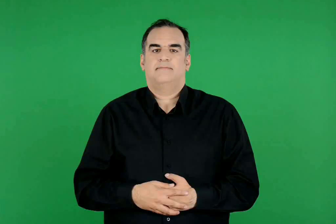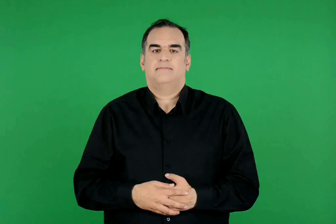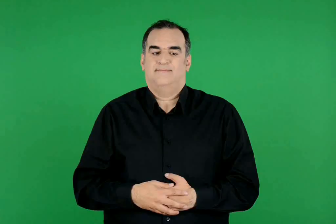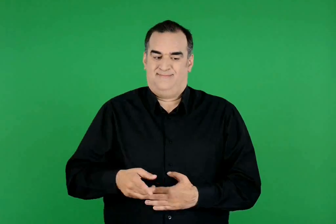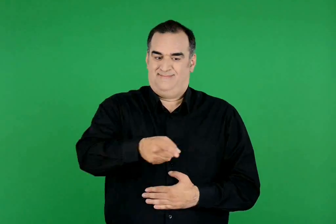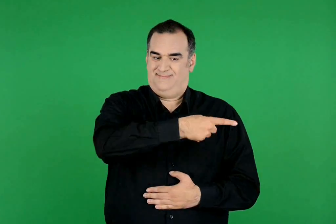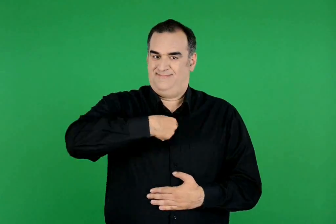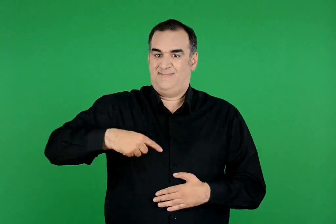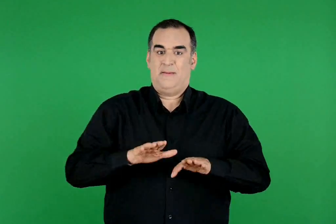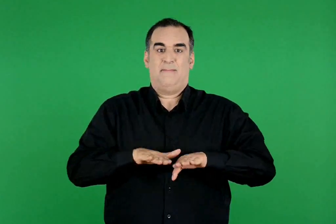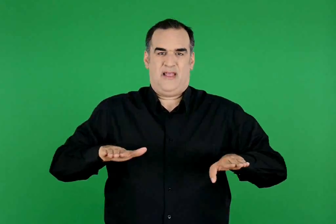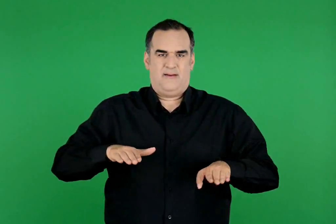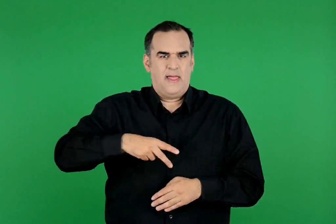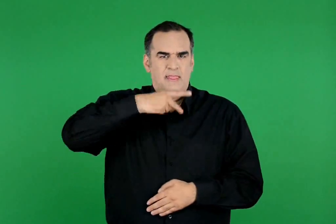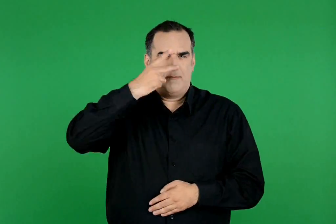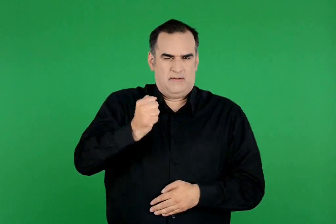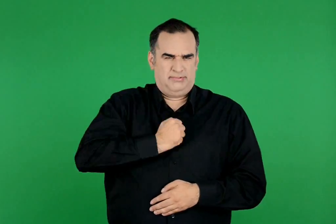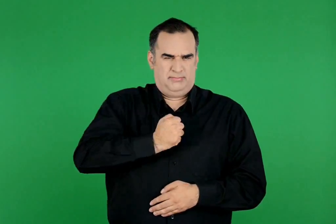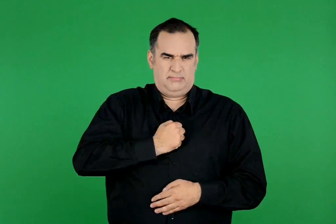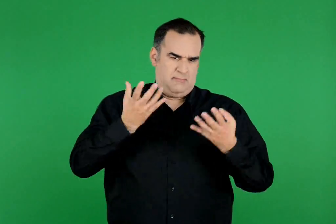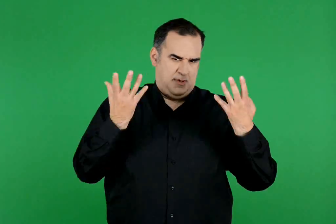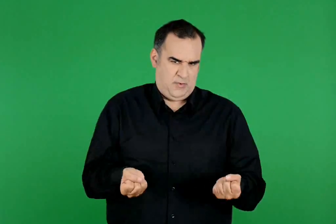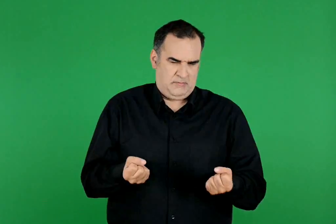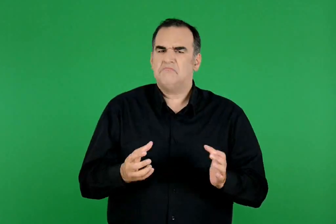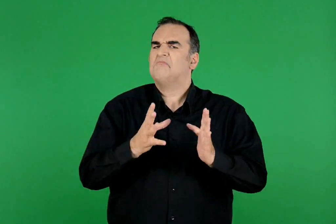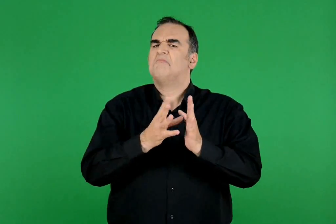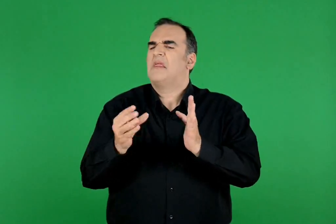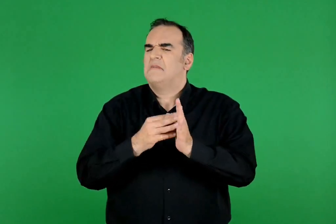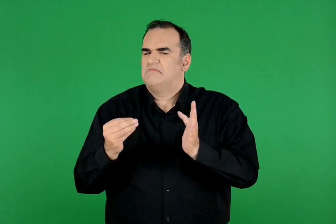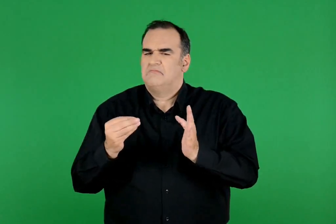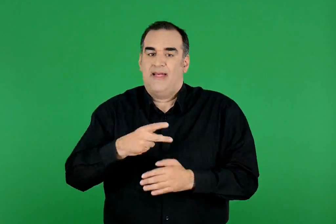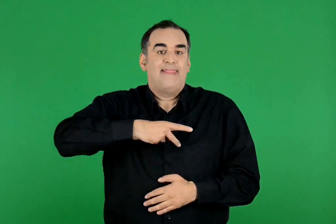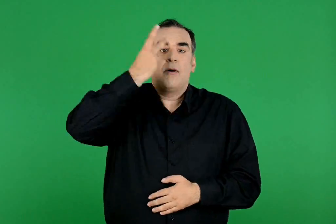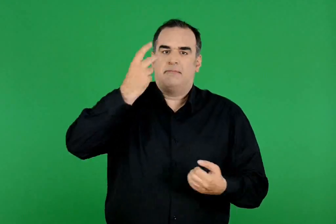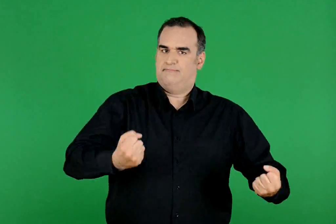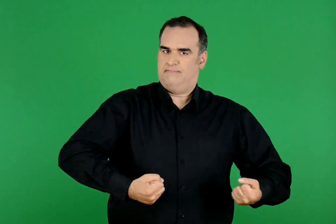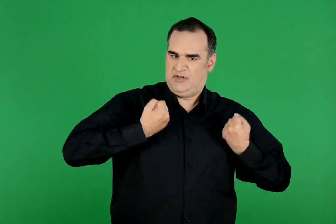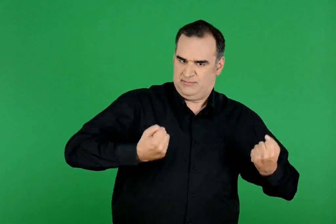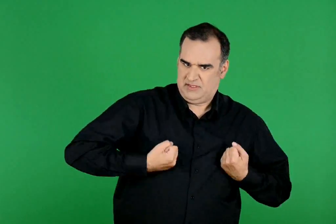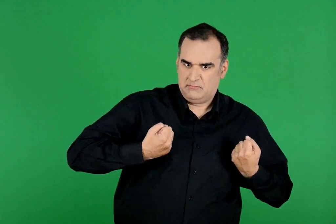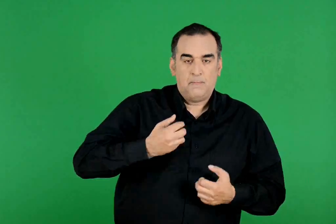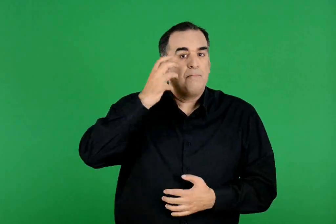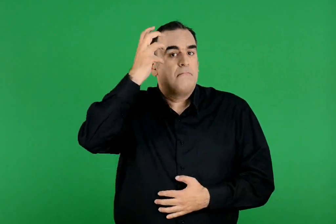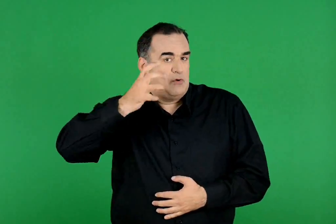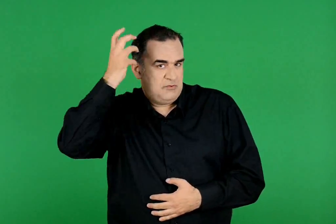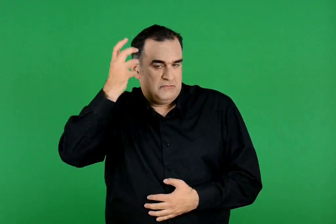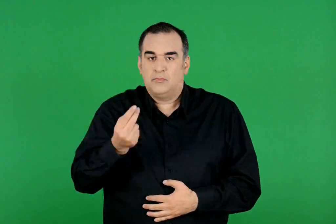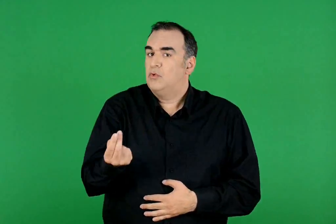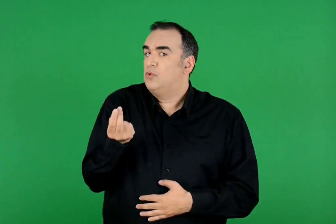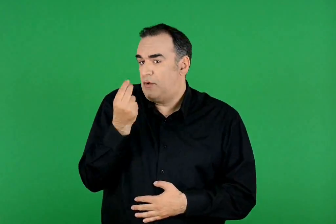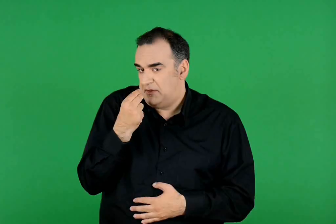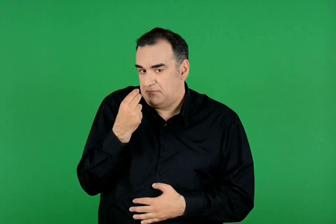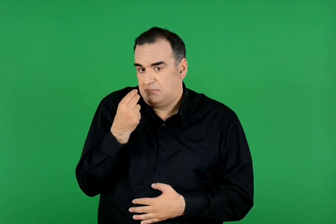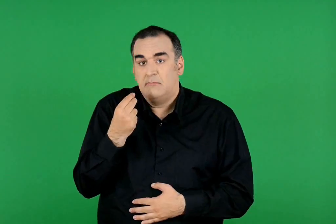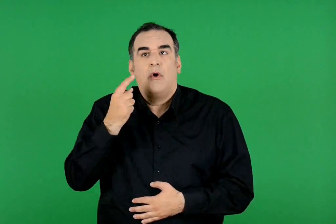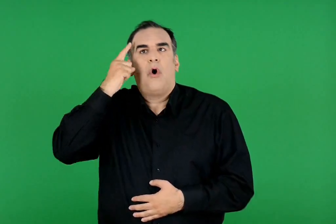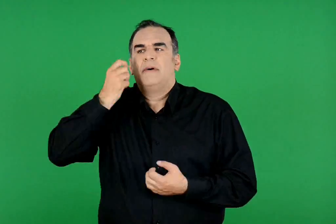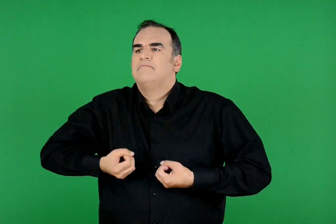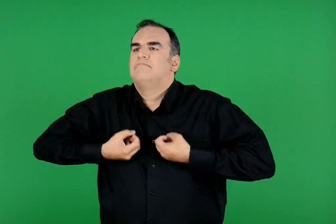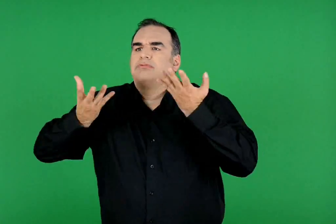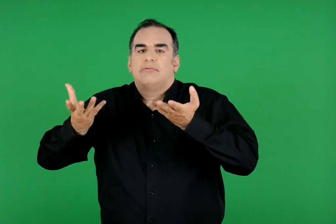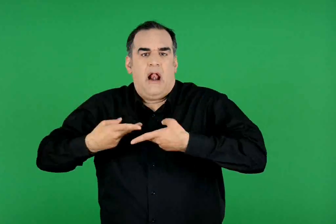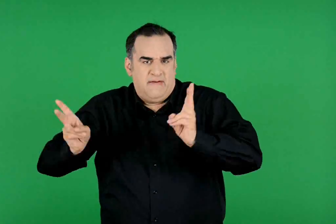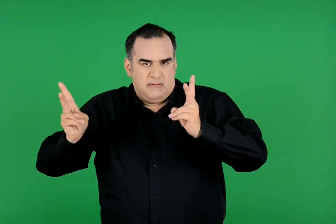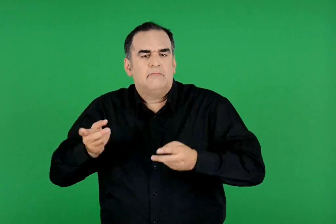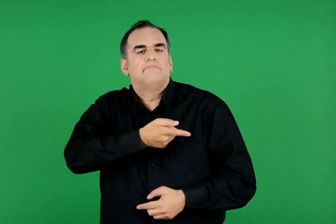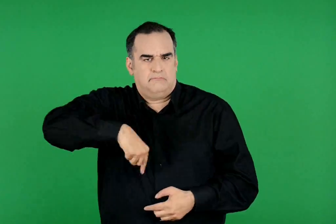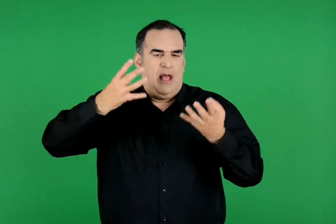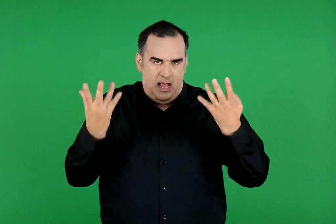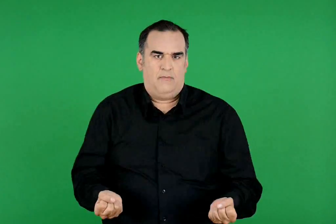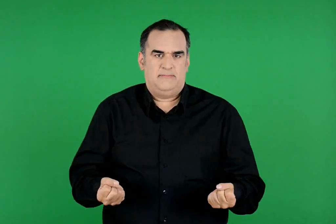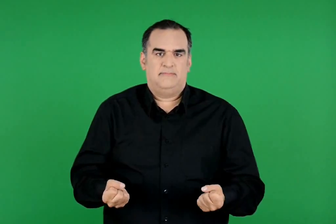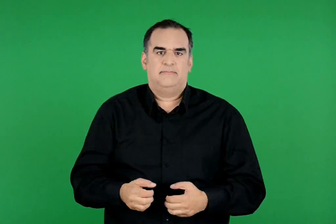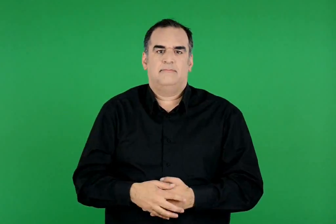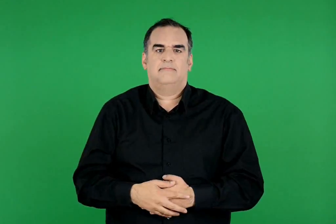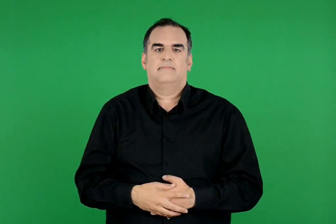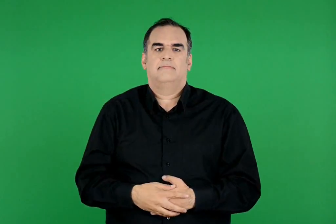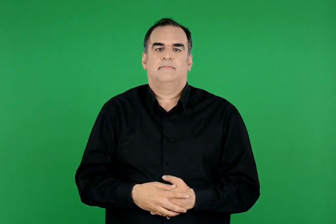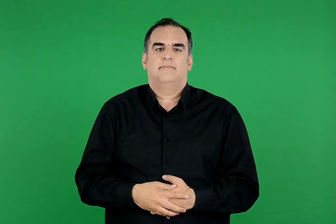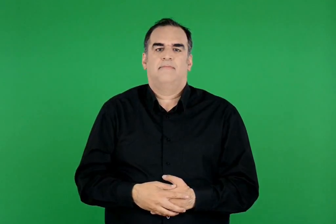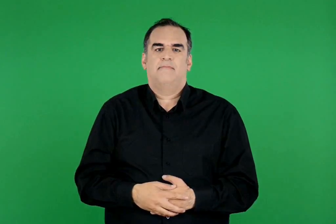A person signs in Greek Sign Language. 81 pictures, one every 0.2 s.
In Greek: εμείς , τα παιδιά , έχουμε τα δικά μας δικαιώματα. για παράδειγμα , έχουμε δικαίωμα να παίζουμε , να μορφωνόμαστε , να έχουμε τροφή , να λέμε ελεύθερα τη γνώμη μας
